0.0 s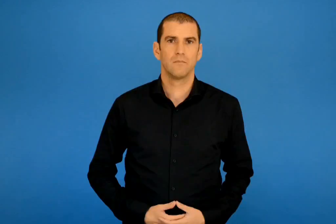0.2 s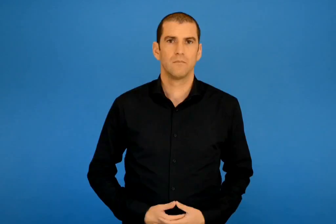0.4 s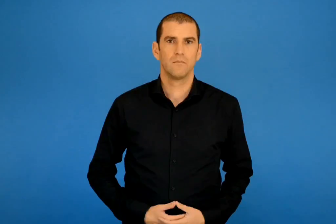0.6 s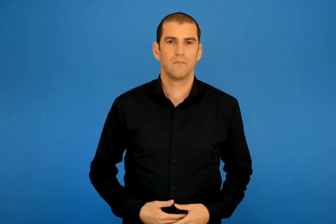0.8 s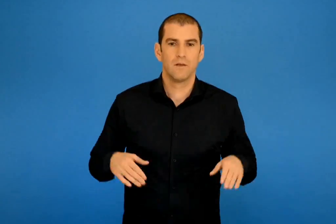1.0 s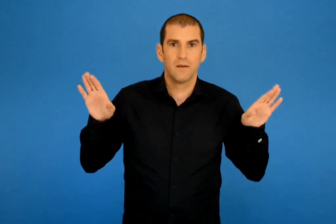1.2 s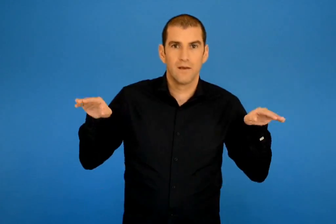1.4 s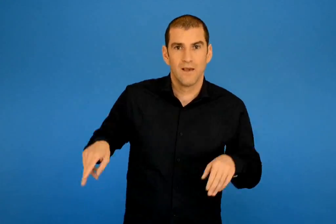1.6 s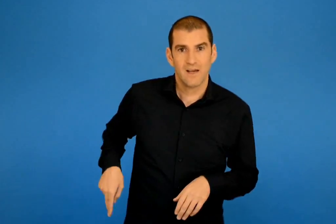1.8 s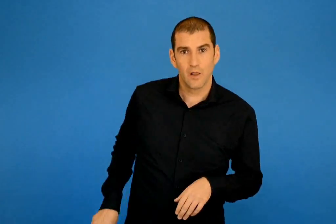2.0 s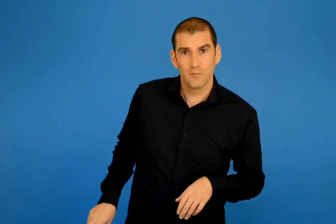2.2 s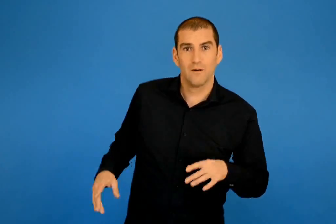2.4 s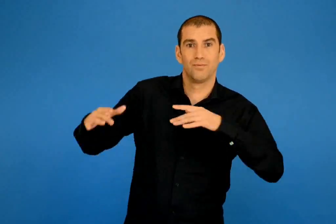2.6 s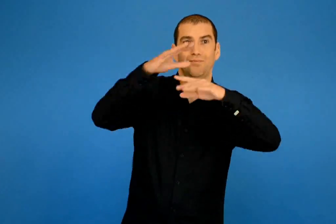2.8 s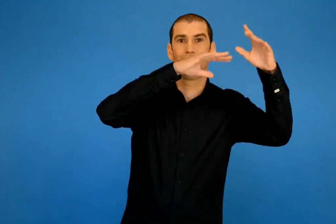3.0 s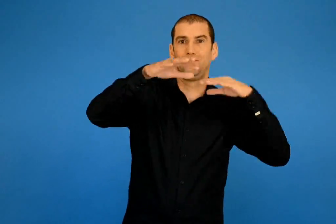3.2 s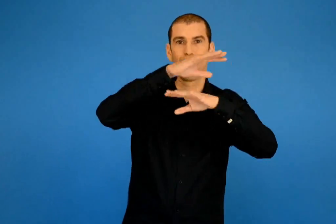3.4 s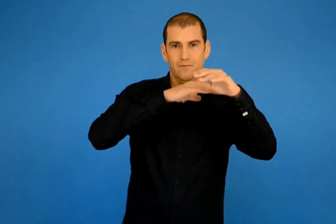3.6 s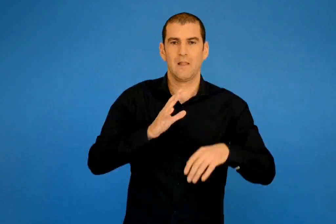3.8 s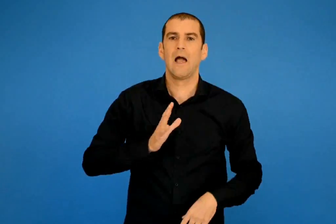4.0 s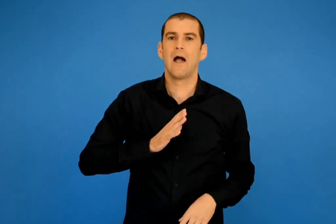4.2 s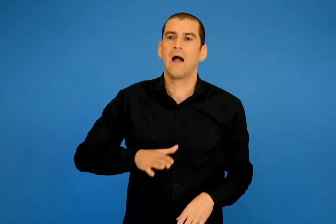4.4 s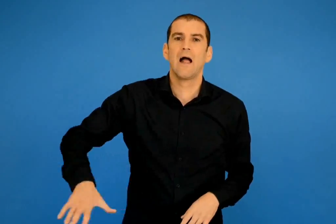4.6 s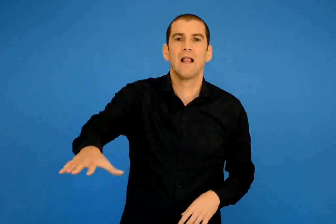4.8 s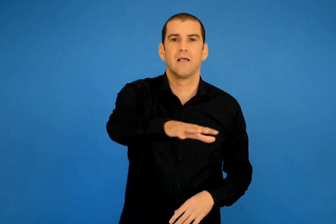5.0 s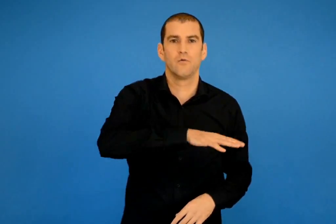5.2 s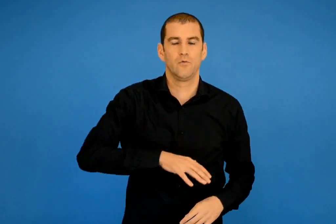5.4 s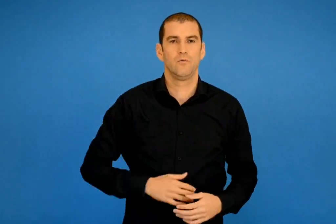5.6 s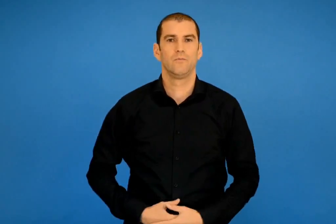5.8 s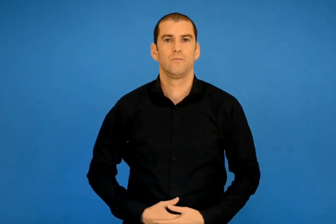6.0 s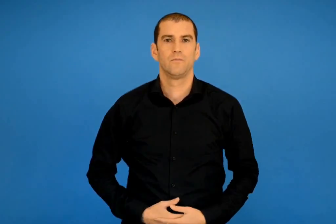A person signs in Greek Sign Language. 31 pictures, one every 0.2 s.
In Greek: χελιδόνισμα λαϊκό
